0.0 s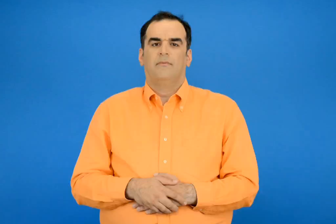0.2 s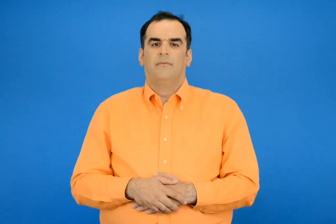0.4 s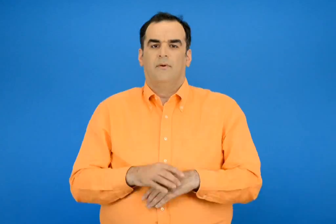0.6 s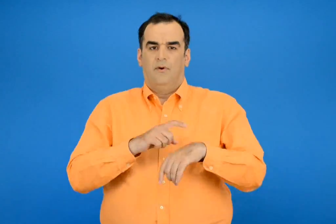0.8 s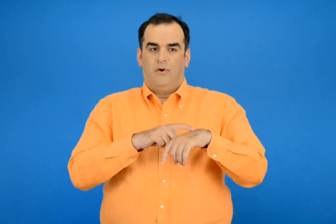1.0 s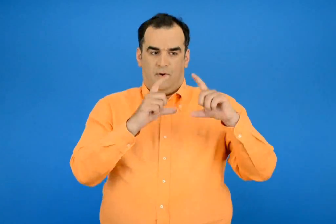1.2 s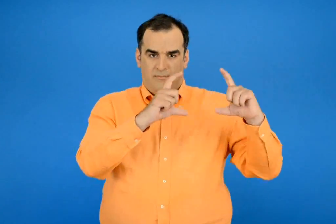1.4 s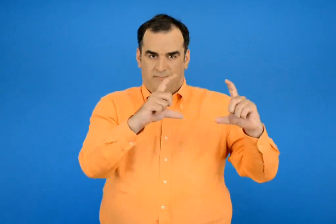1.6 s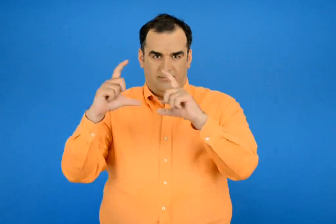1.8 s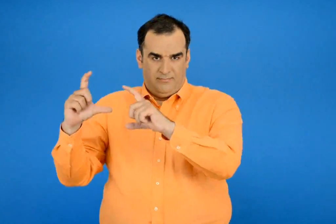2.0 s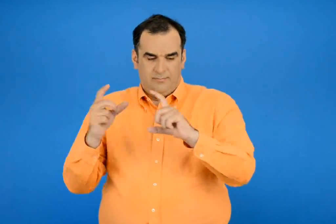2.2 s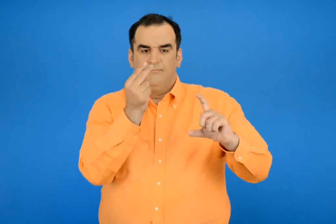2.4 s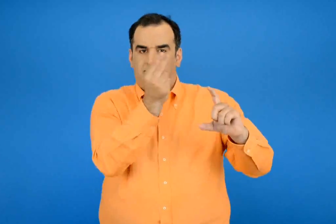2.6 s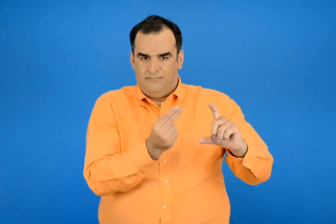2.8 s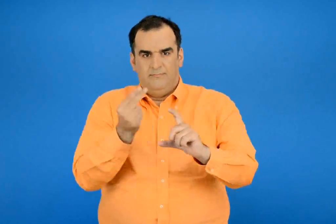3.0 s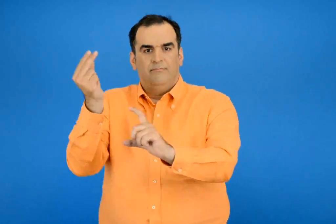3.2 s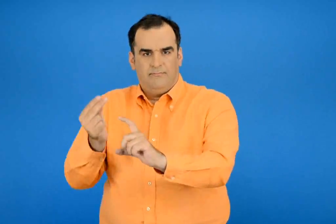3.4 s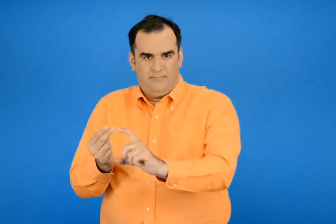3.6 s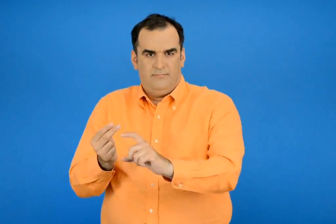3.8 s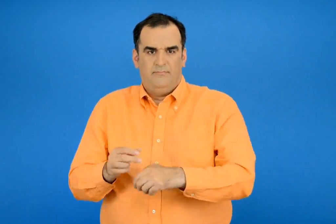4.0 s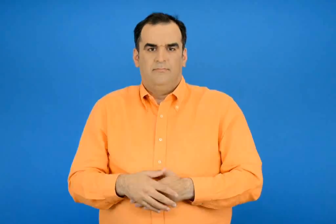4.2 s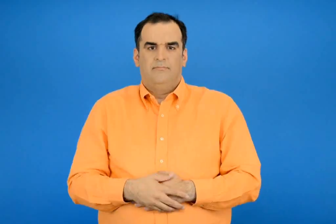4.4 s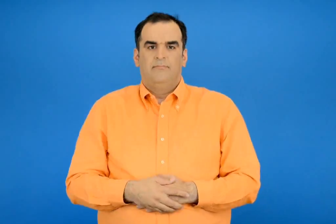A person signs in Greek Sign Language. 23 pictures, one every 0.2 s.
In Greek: δείχνω στα ρολόγια
